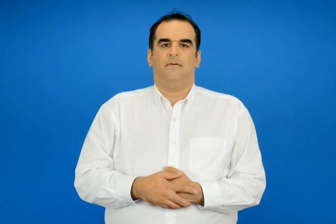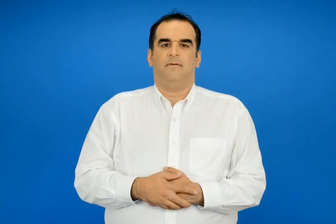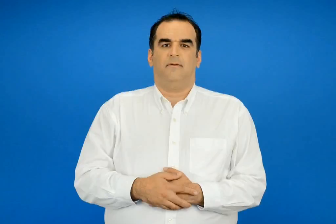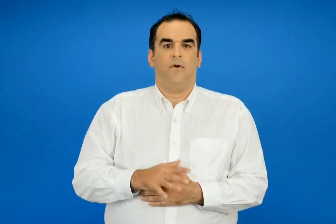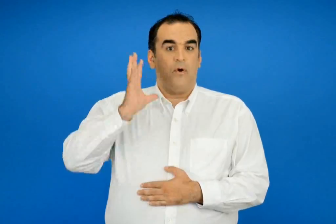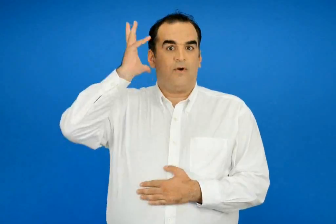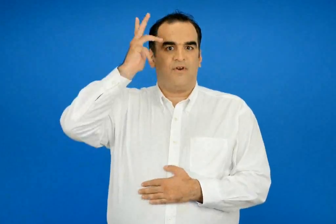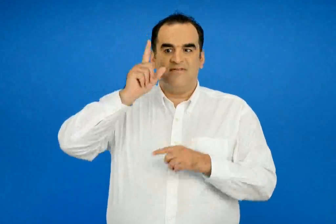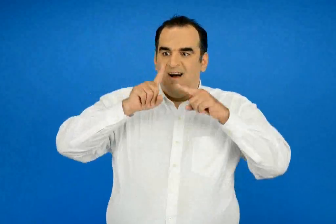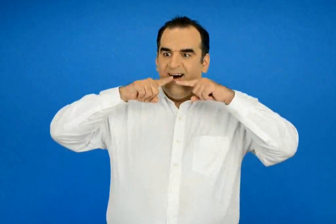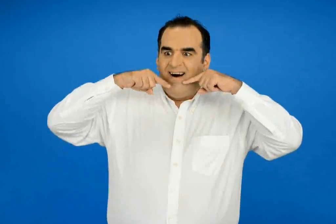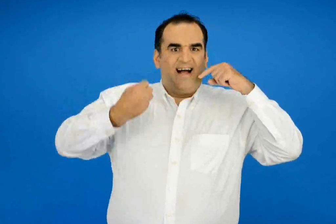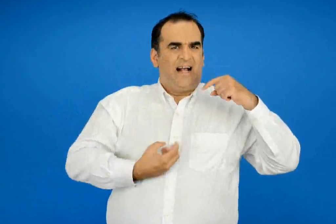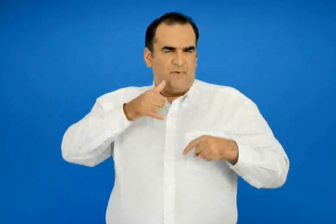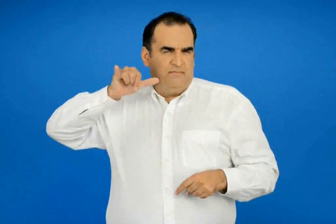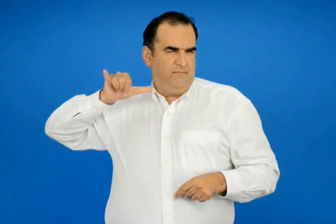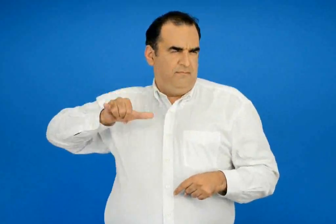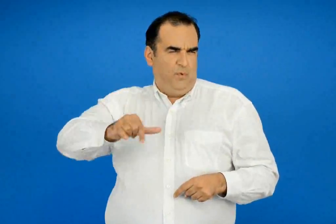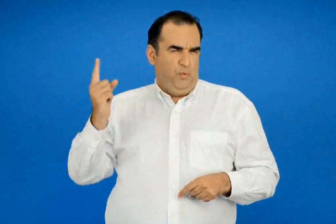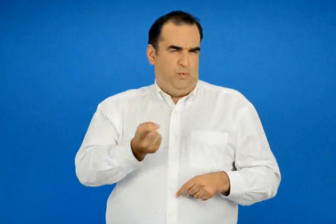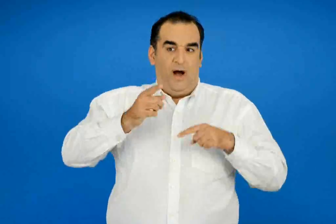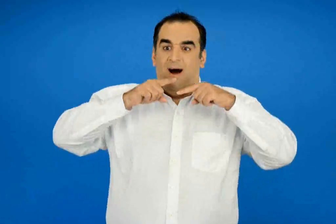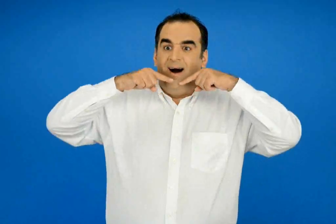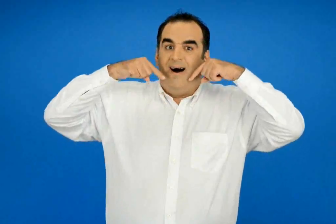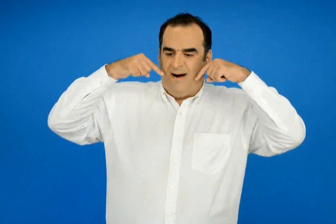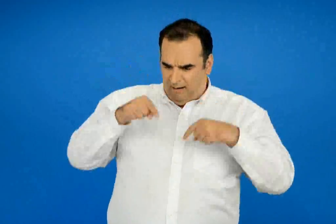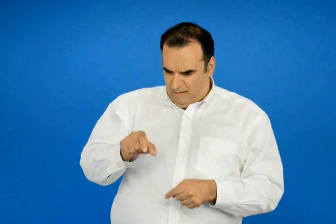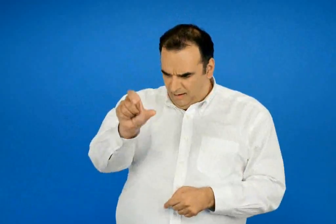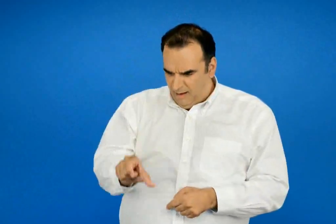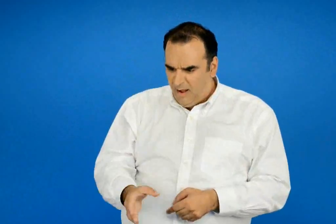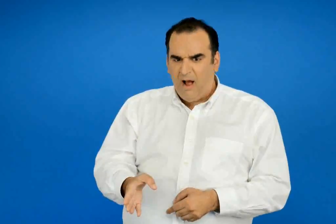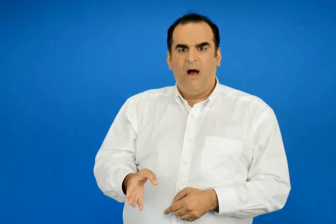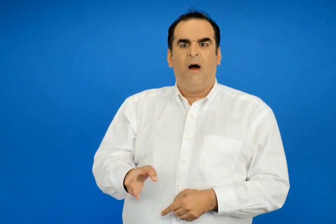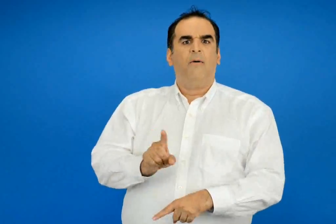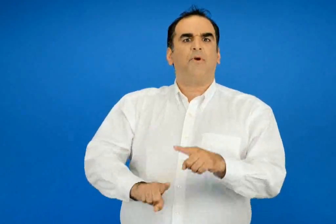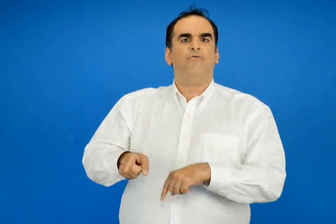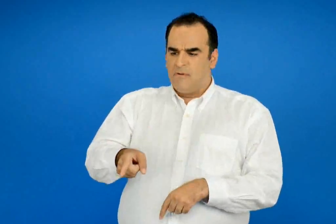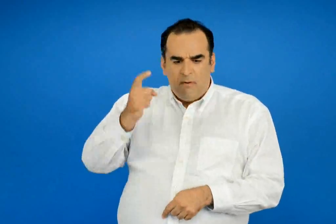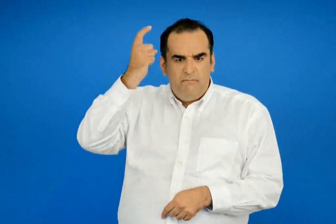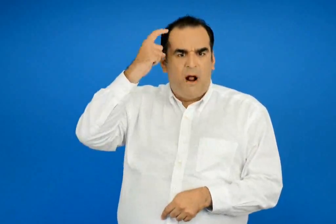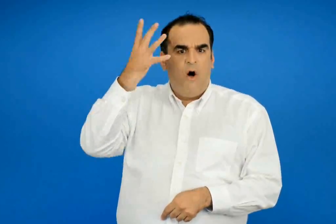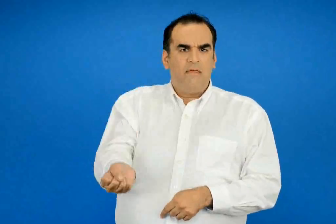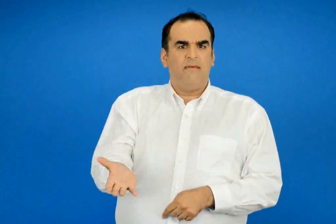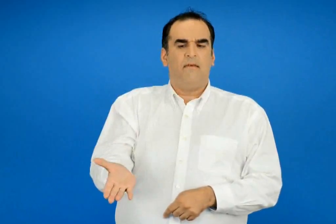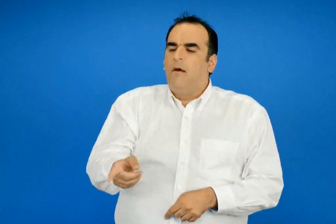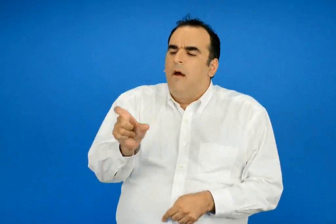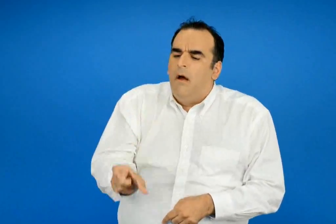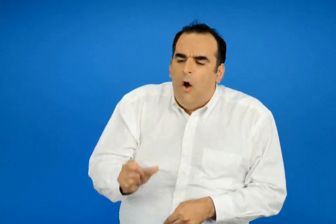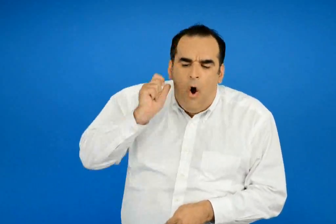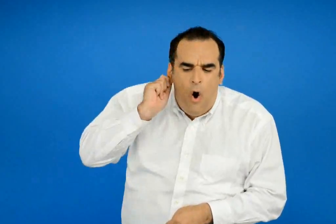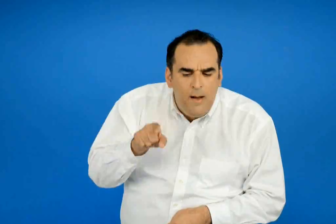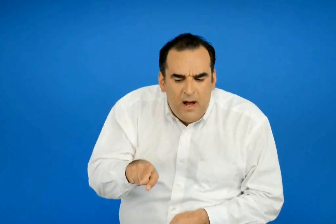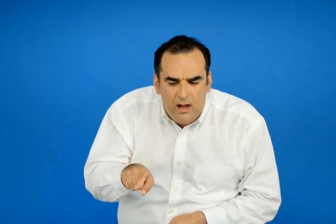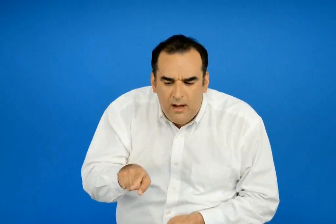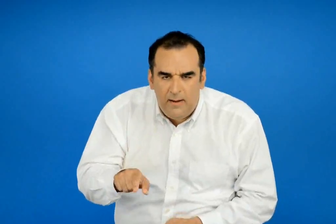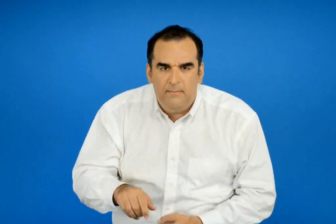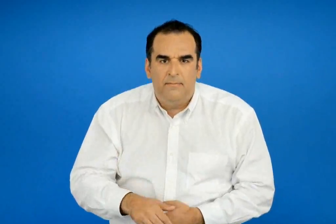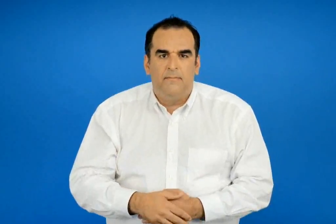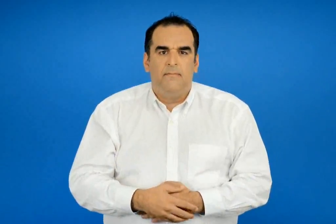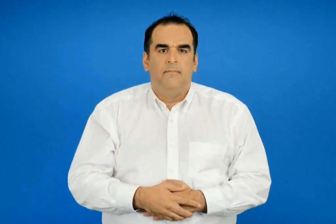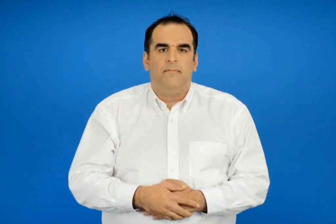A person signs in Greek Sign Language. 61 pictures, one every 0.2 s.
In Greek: μωρε ετούτος έχει μυαλό είπε με το κέφι του το αιώνιο ο γέρος και δε μου λες το όνομα σου ;
